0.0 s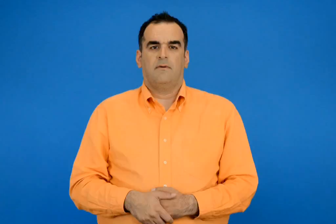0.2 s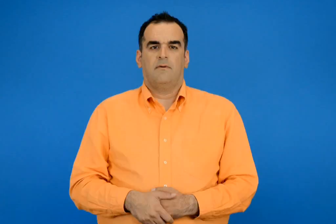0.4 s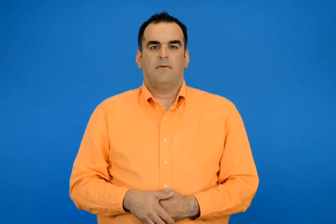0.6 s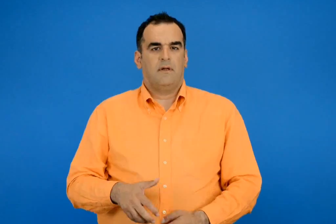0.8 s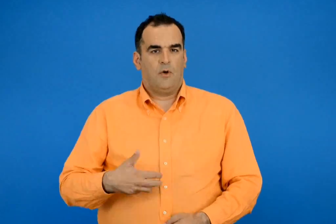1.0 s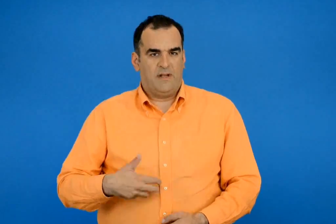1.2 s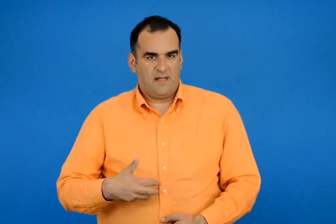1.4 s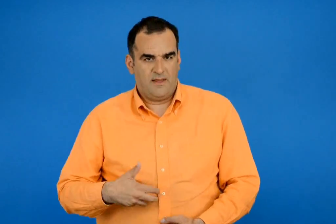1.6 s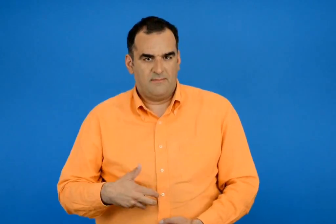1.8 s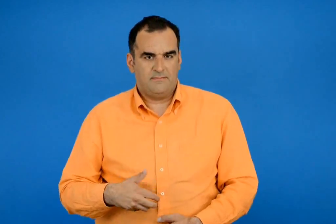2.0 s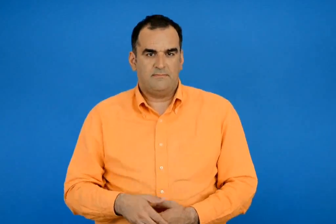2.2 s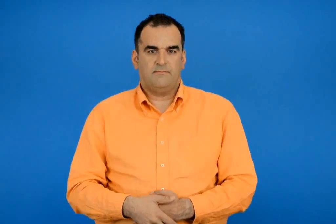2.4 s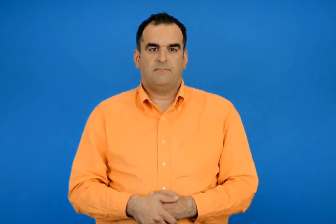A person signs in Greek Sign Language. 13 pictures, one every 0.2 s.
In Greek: κινούμενα σχέδια
